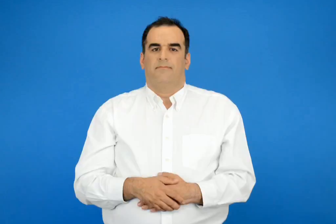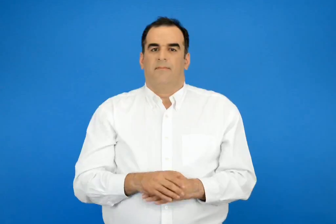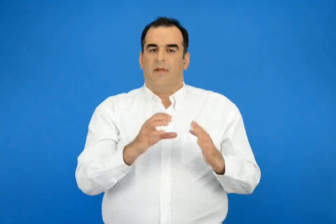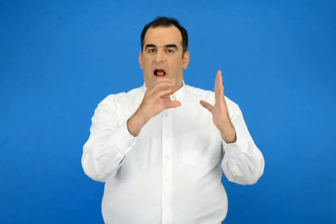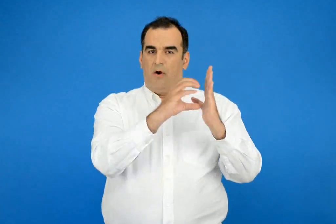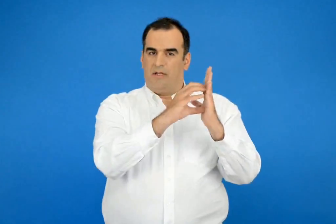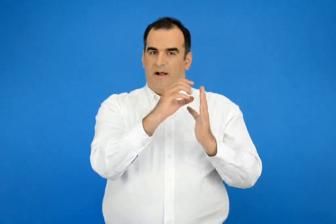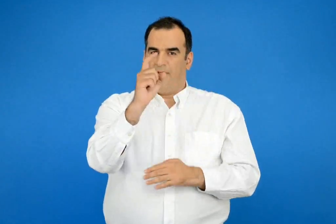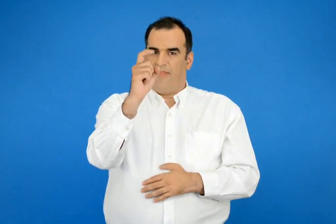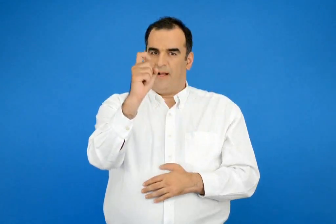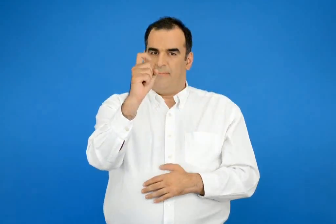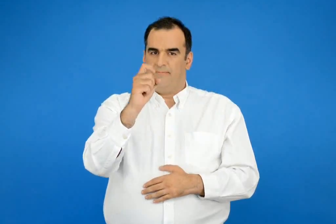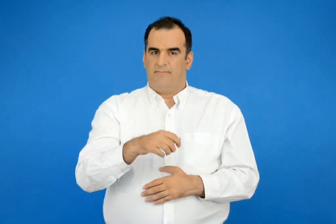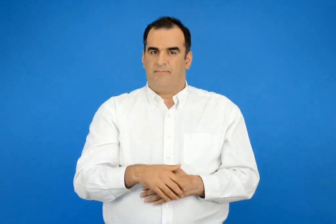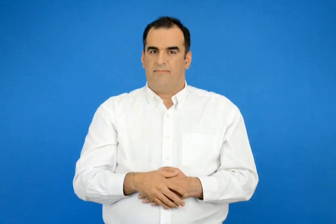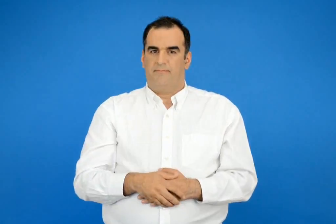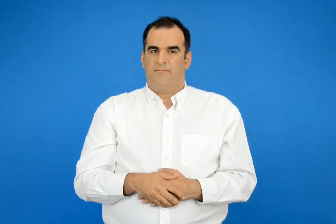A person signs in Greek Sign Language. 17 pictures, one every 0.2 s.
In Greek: ενότητα 10
